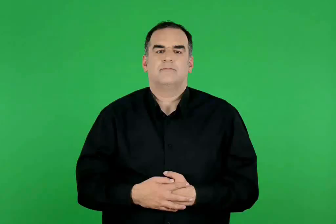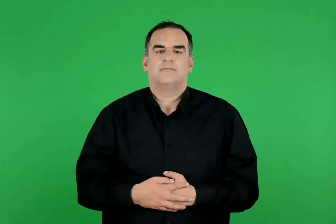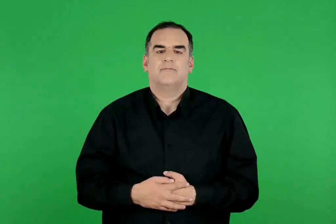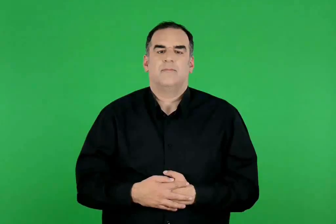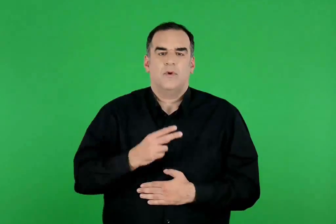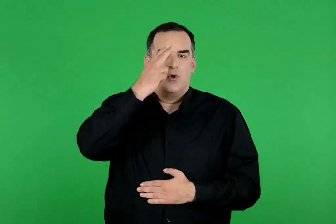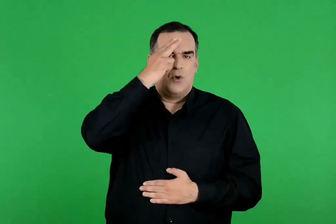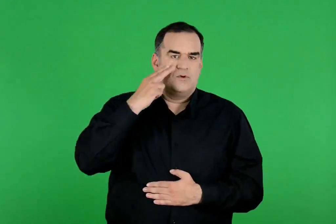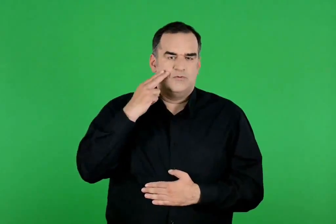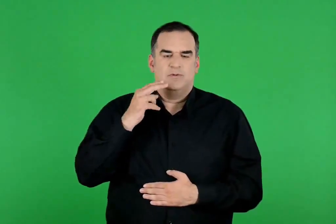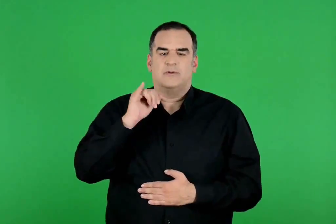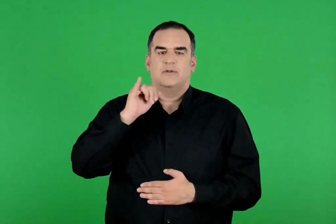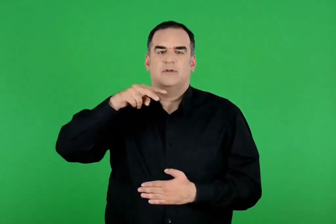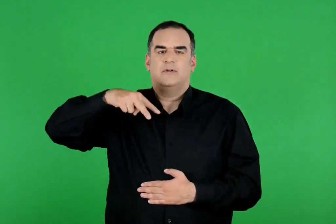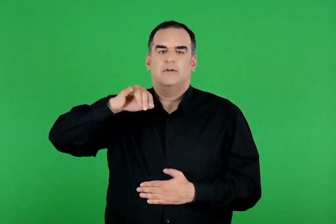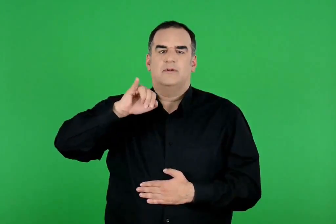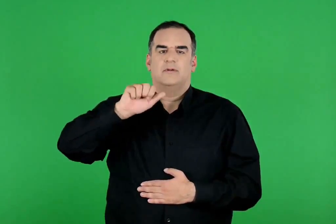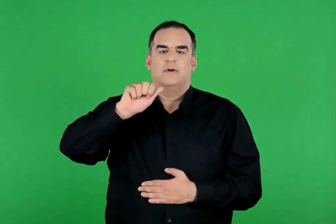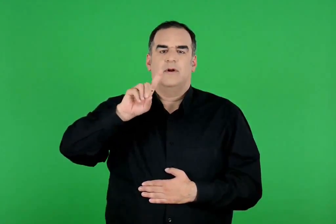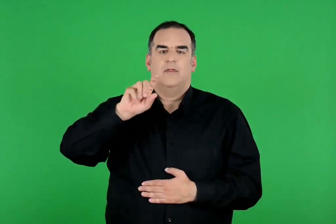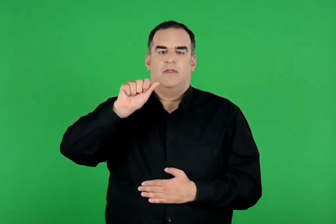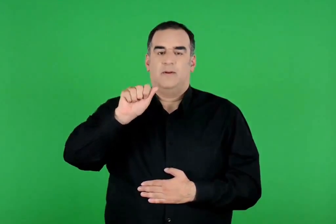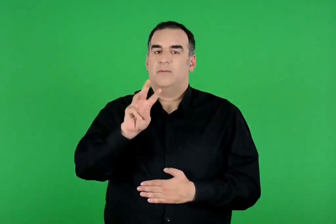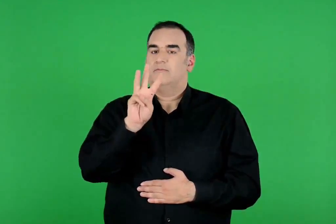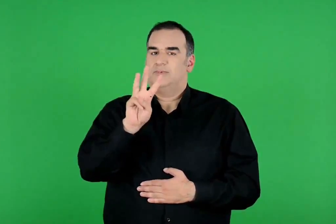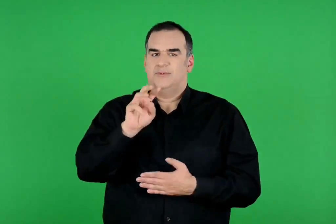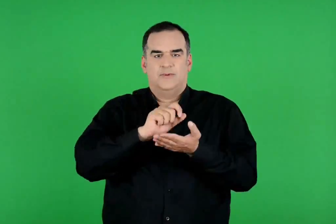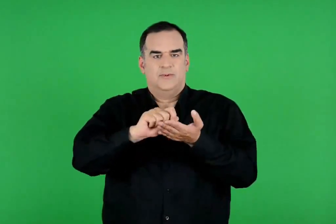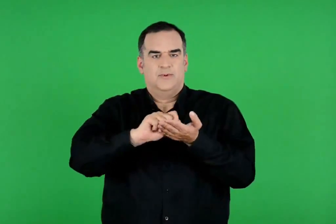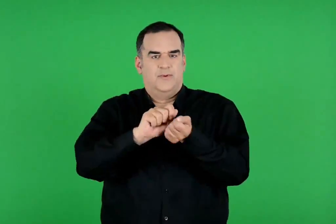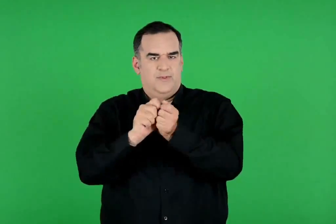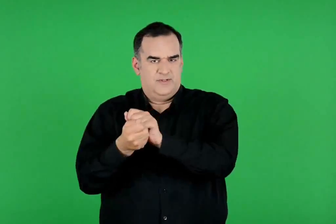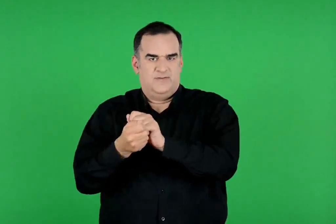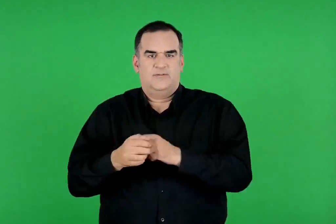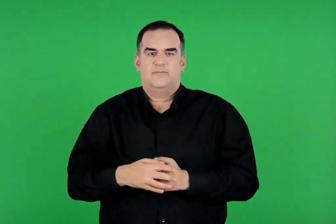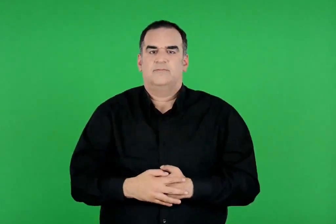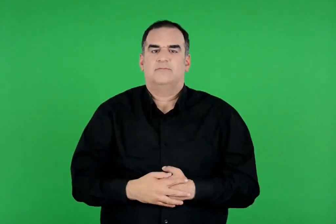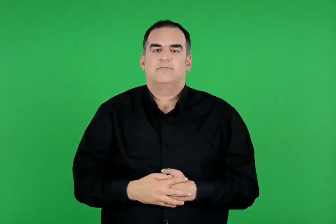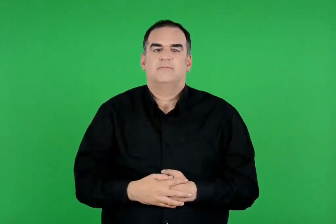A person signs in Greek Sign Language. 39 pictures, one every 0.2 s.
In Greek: ο θάνατος του αχιλλέα. γλυπτό της νεότερης εποχής
